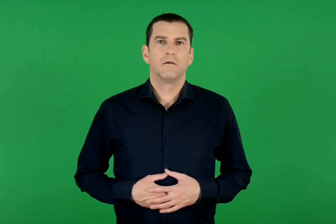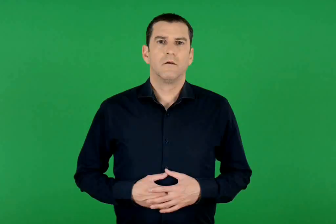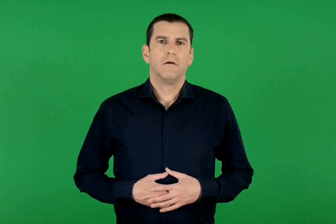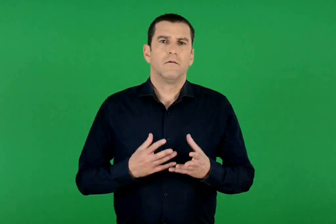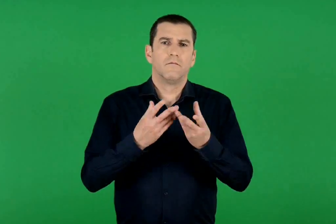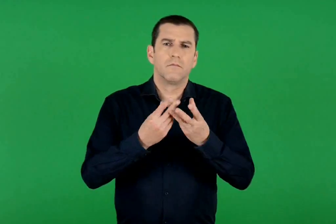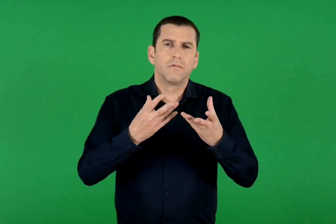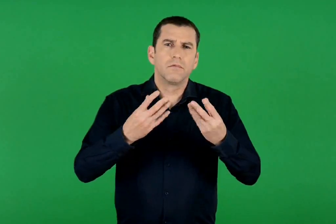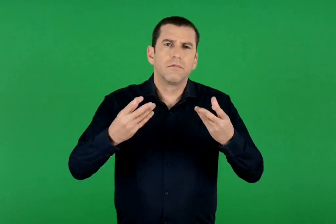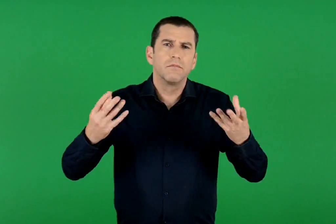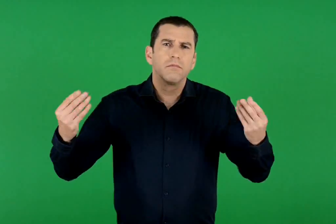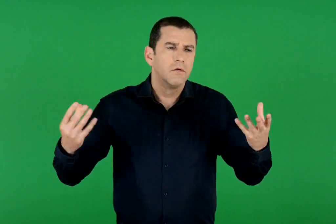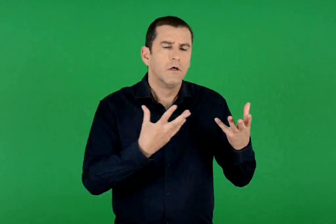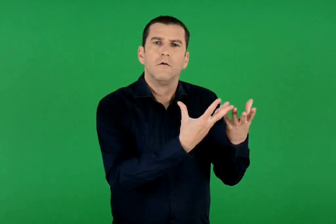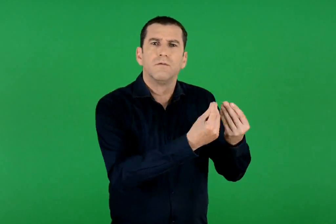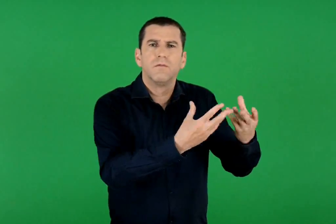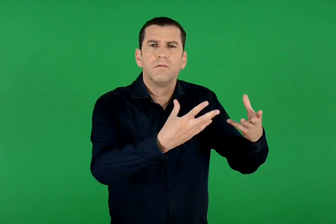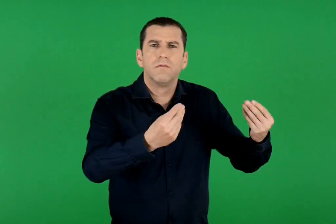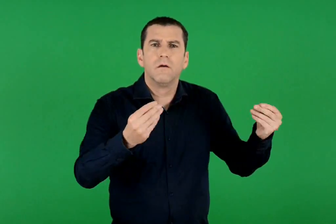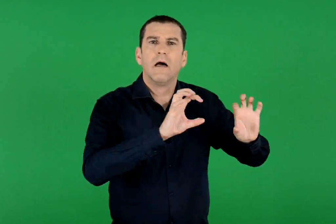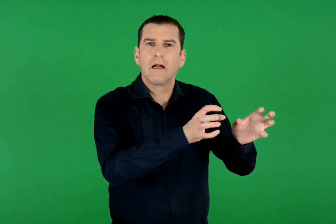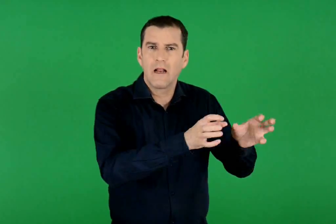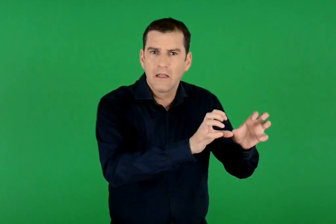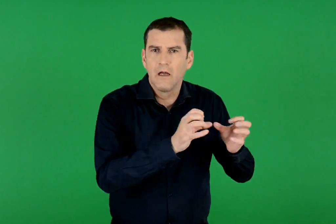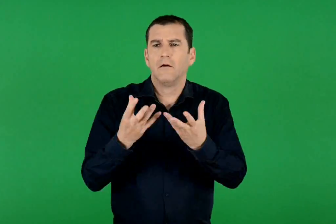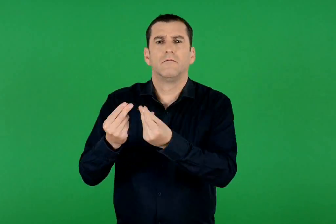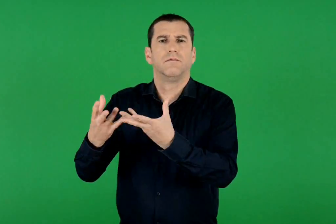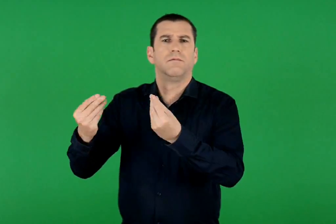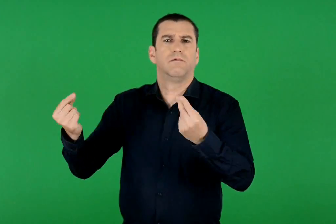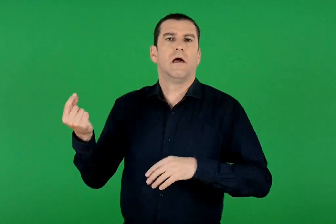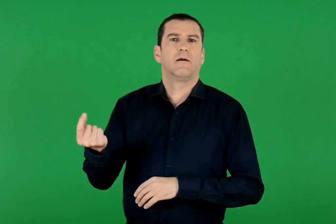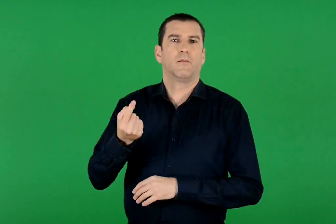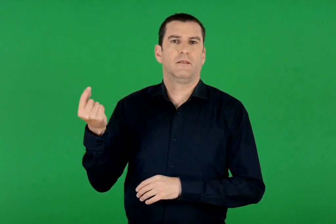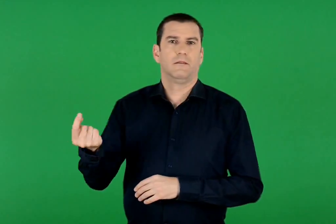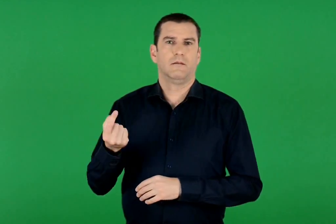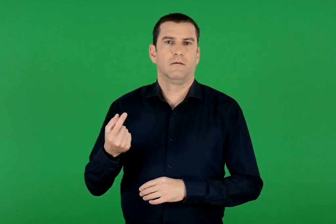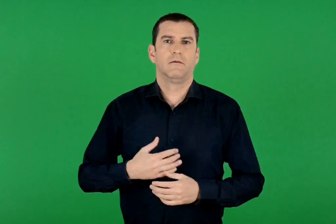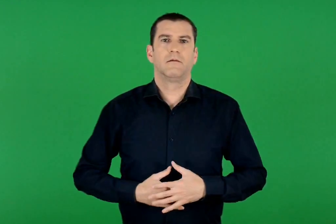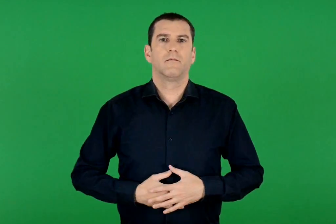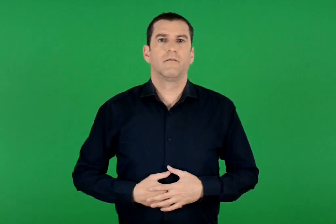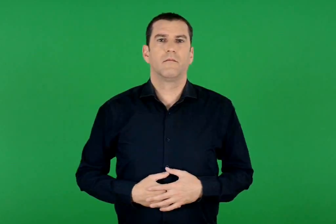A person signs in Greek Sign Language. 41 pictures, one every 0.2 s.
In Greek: τόσα πολλά πολλά κανάλια και εκπομπές
